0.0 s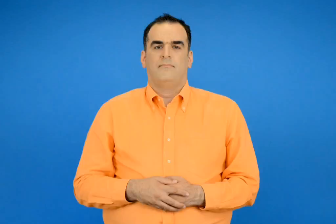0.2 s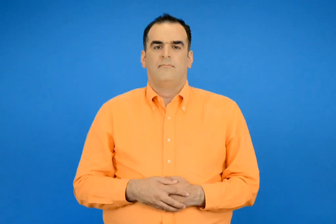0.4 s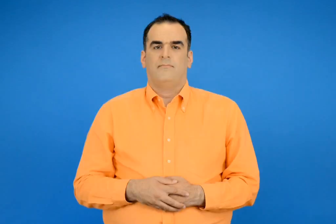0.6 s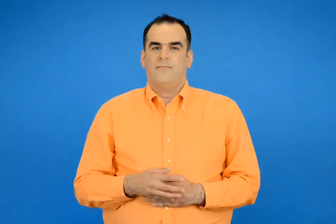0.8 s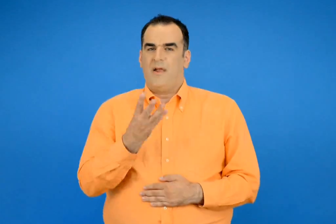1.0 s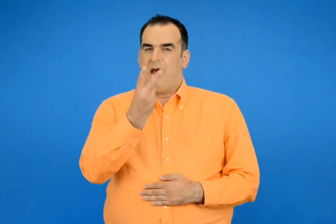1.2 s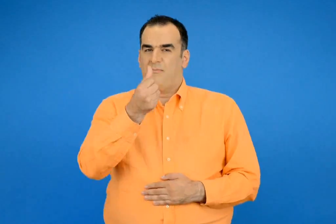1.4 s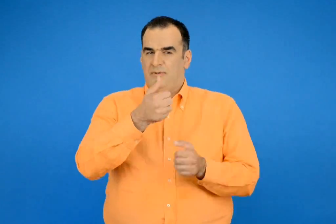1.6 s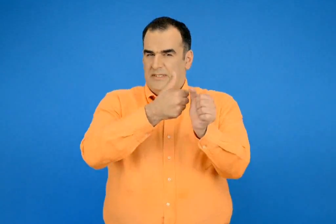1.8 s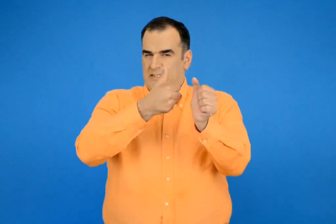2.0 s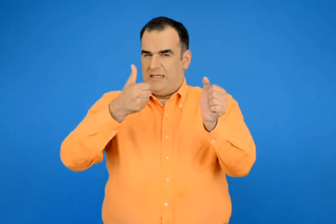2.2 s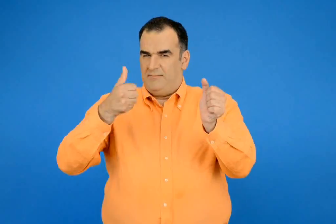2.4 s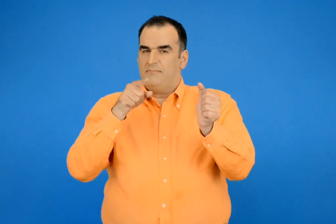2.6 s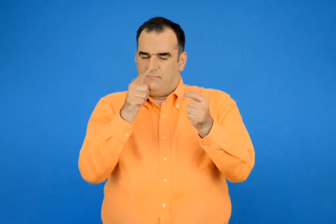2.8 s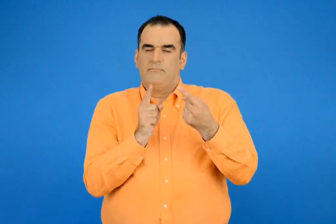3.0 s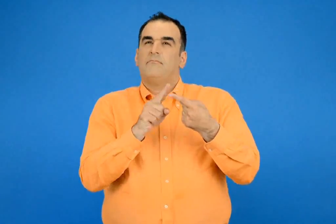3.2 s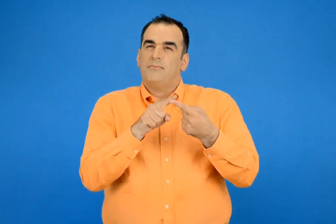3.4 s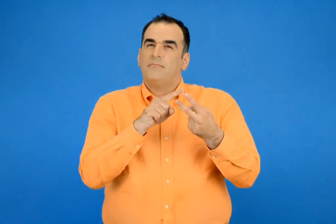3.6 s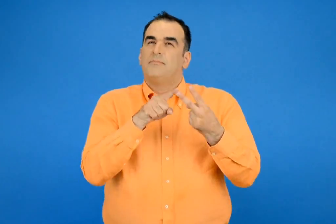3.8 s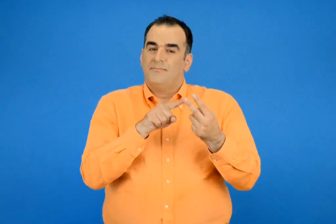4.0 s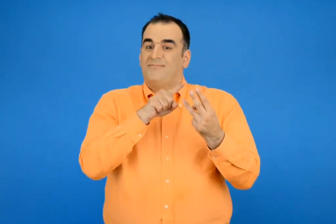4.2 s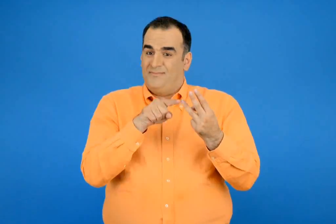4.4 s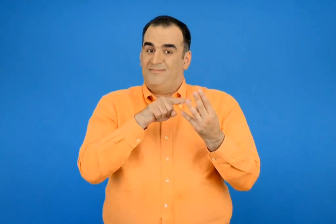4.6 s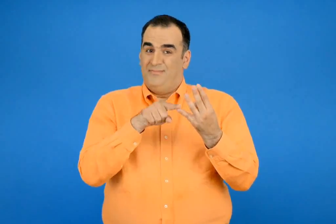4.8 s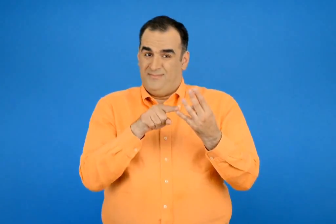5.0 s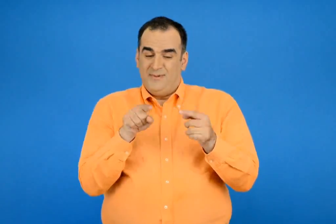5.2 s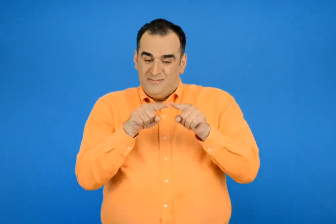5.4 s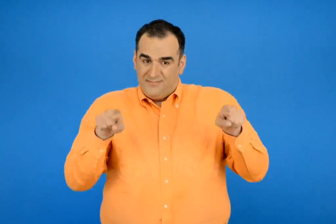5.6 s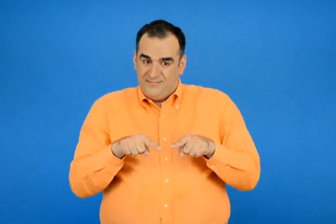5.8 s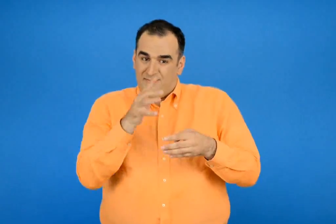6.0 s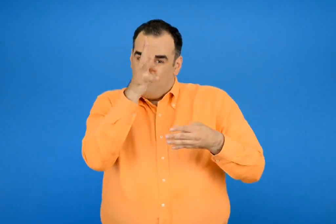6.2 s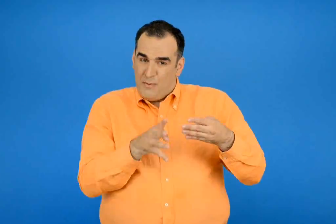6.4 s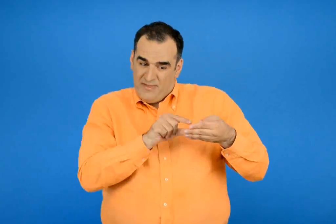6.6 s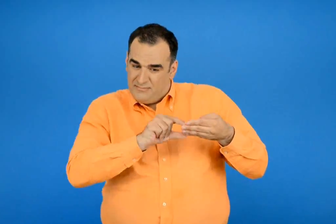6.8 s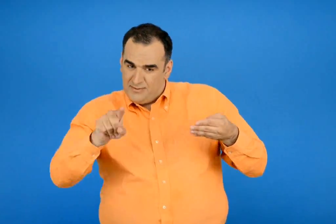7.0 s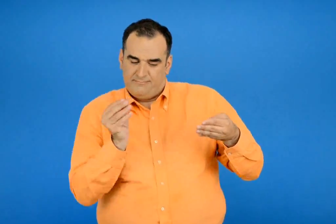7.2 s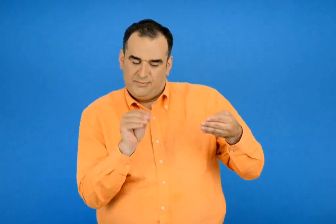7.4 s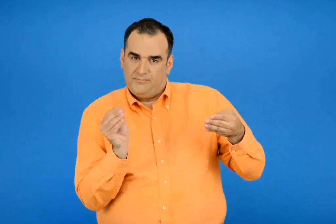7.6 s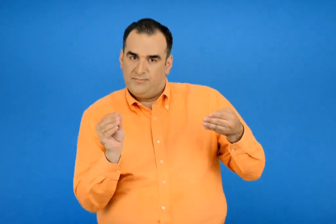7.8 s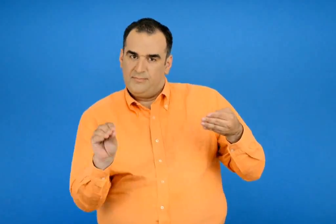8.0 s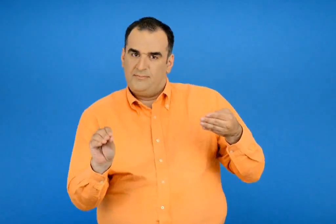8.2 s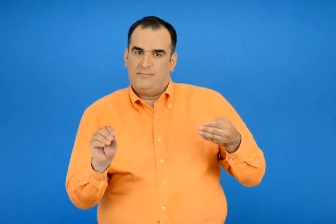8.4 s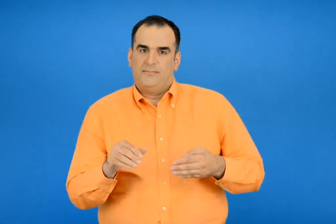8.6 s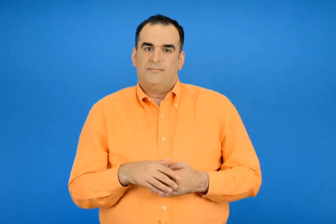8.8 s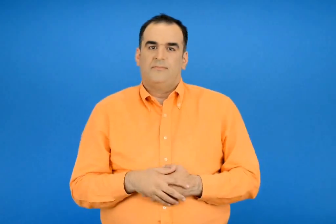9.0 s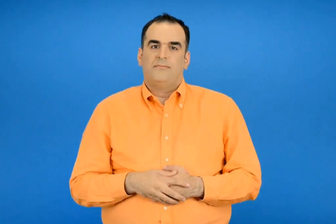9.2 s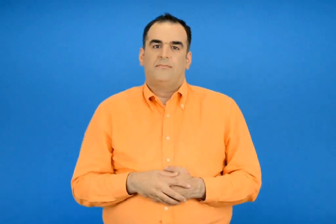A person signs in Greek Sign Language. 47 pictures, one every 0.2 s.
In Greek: βρίσκω με τα δάχτυλα τις αριθμητικές σειρές και συμπληρώνω στον πίνακα την προπαίδεια
